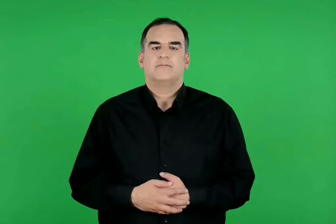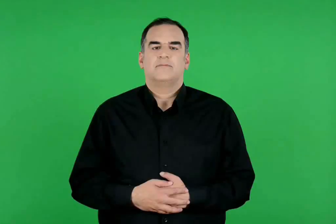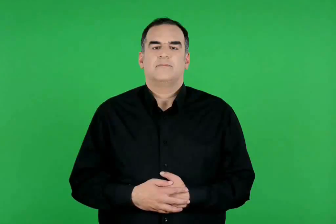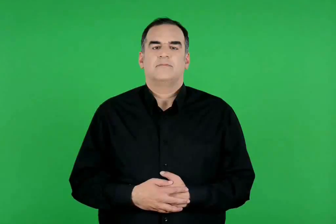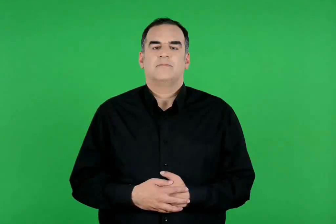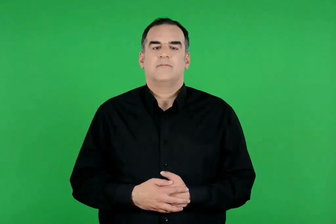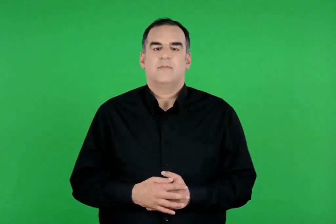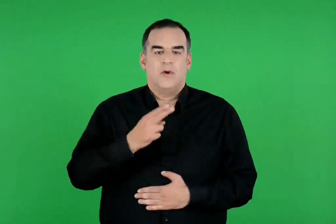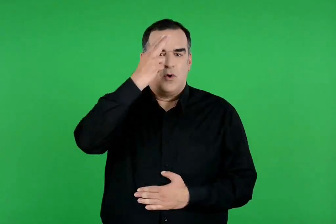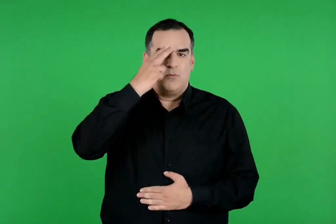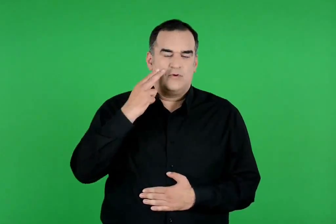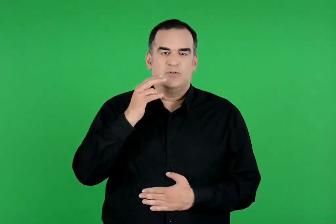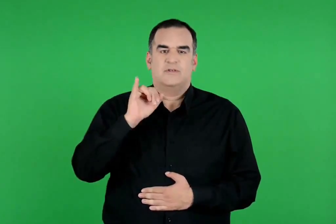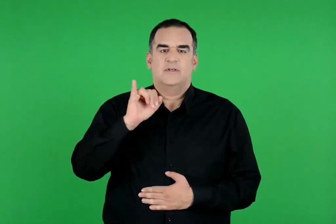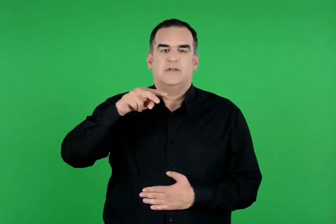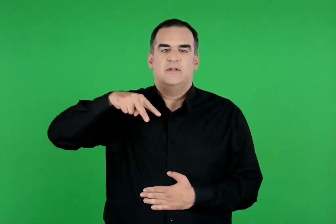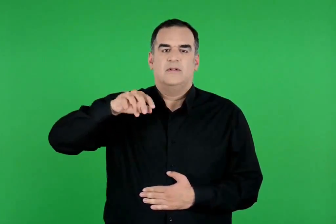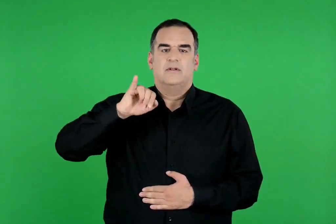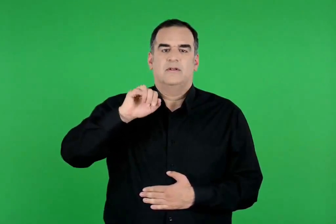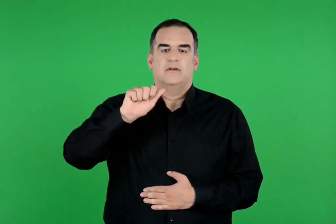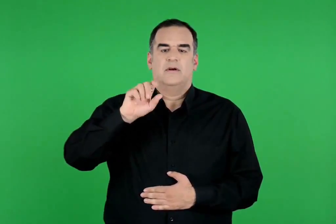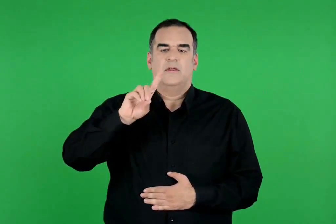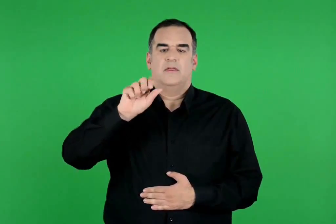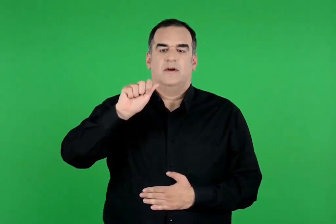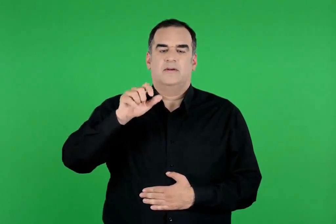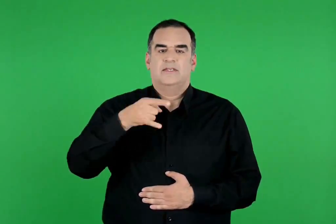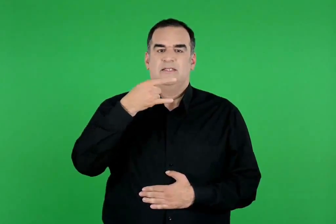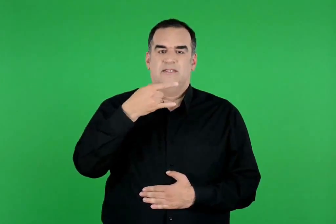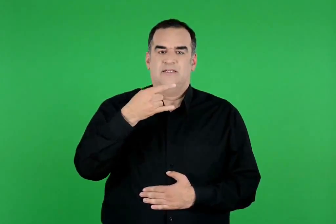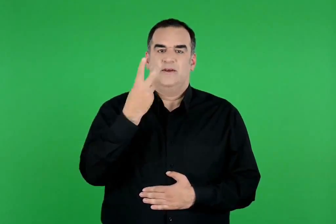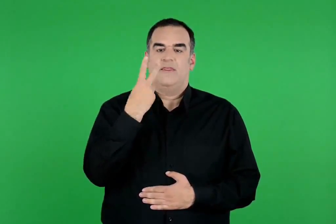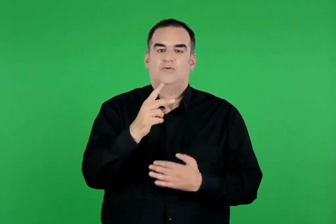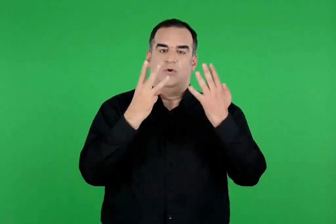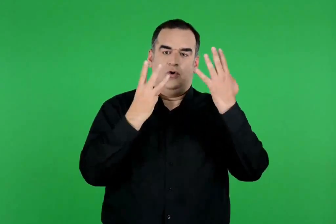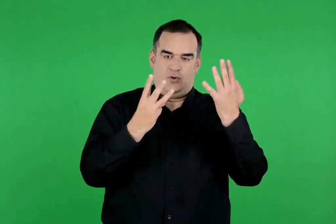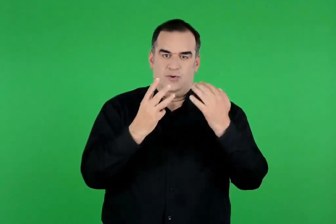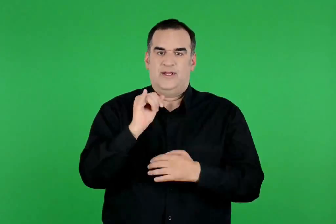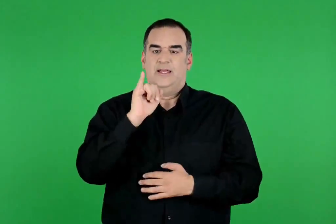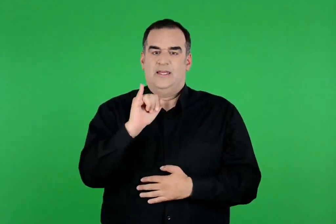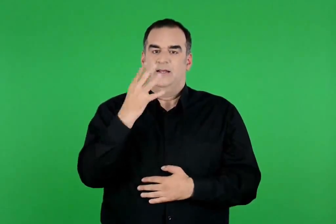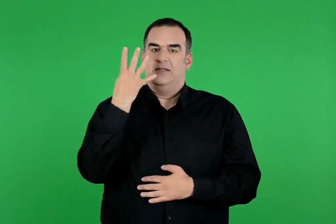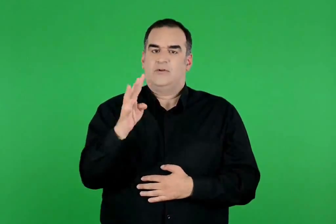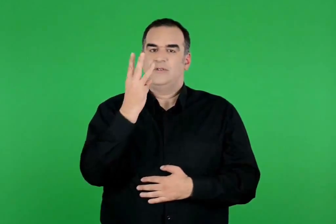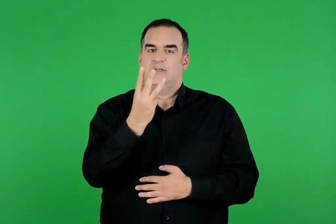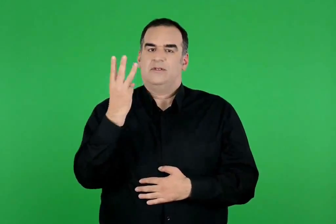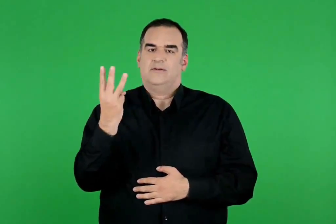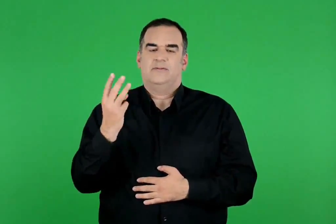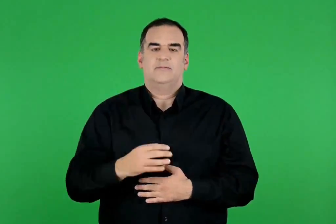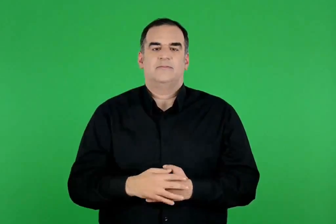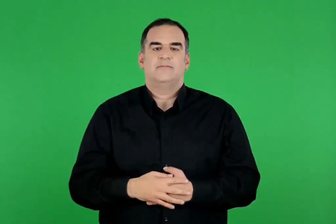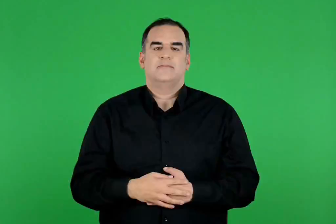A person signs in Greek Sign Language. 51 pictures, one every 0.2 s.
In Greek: ο αχιλλέας. από αρχαίο ελληνικό αγγείο
